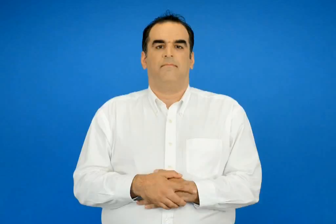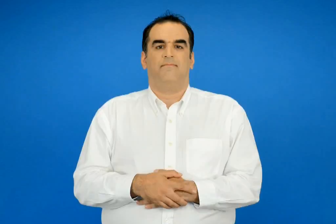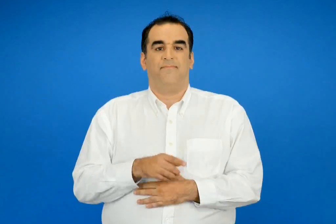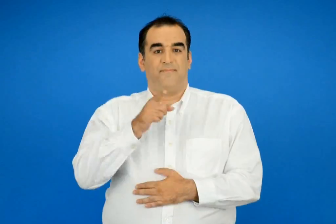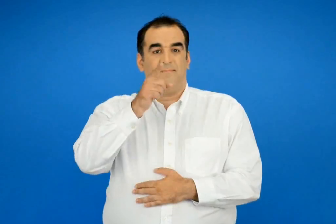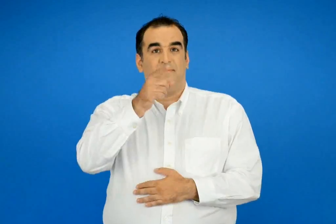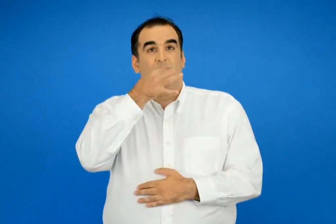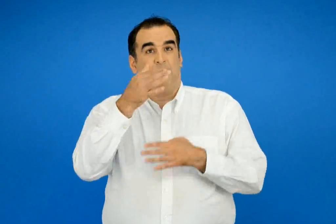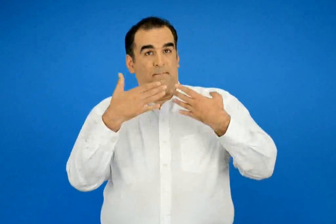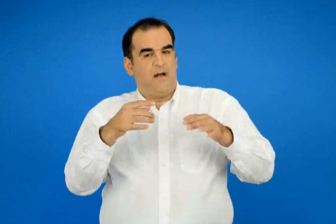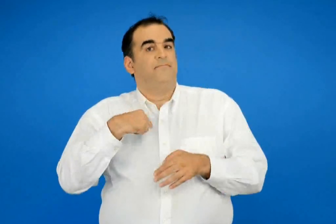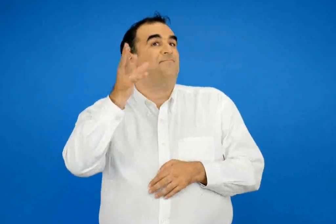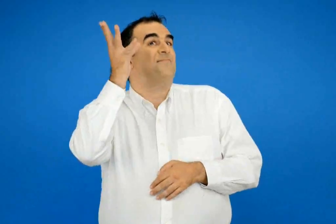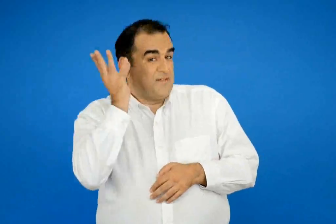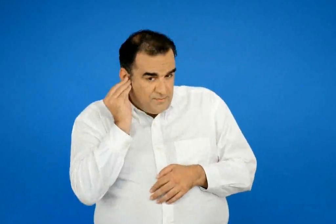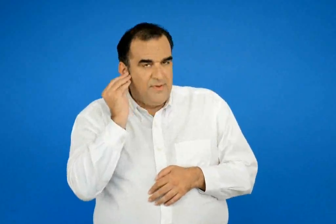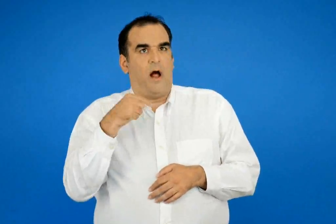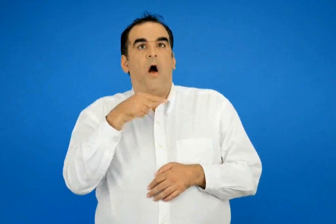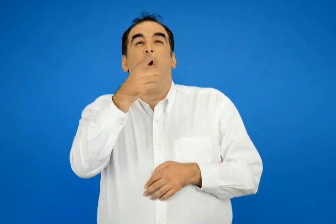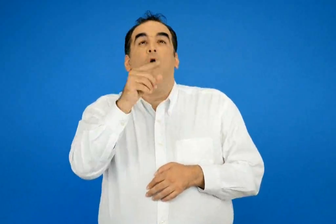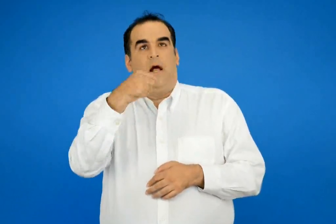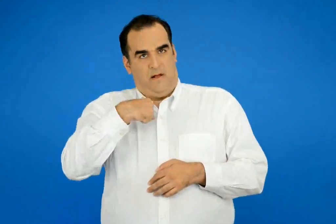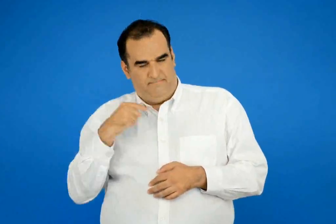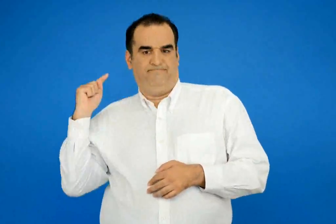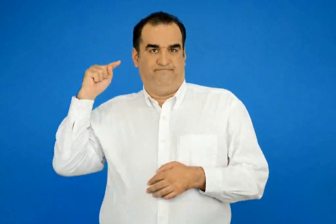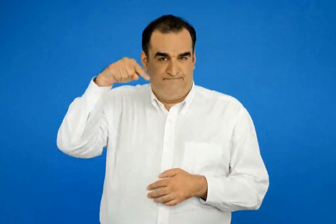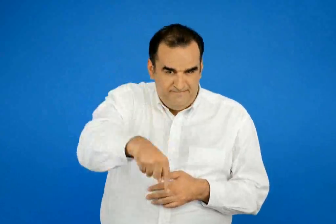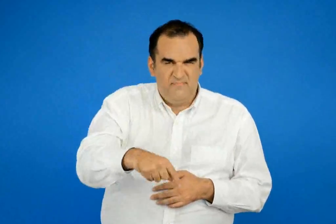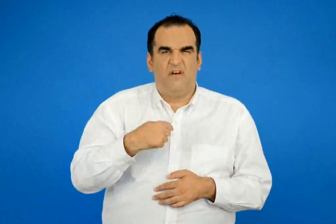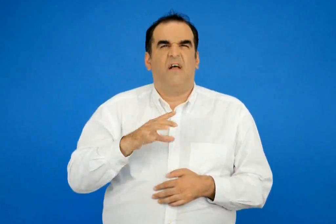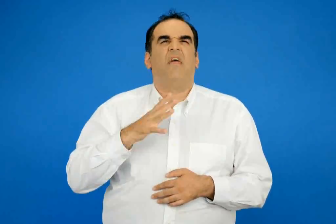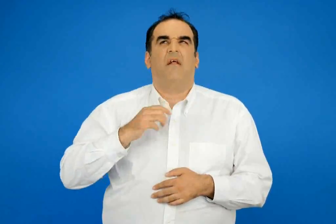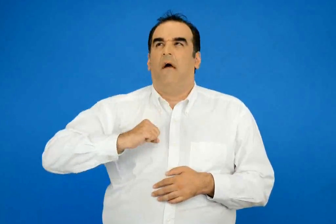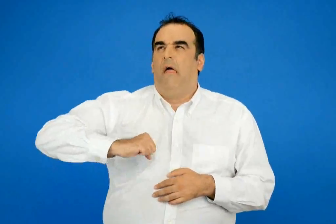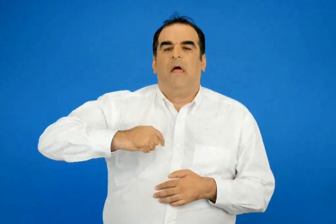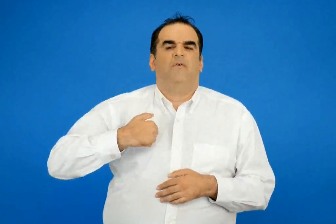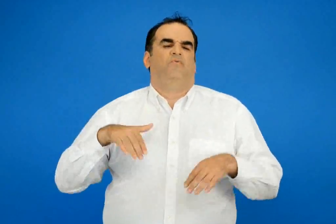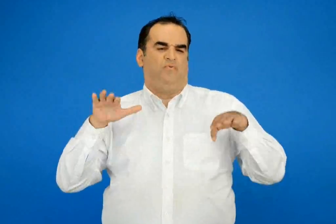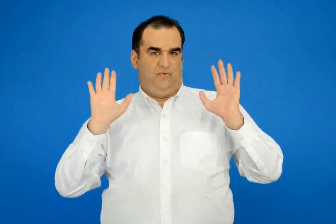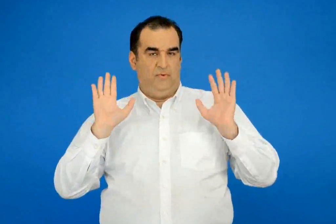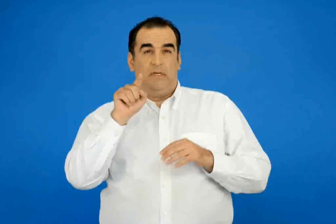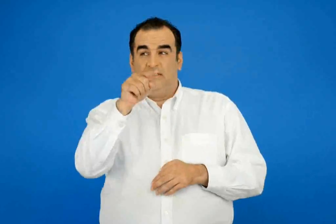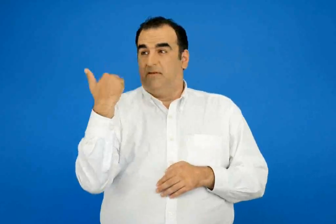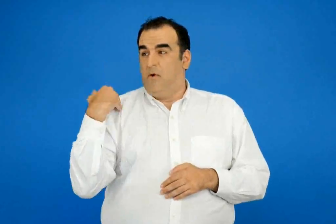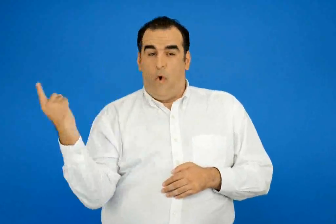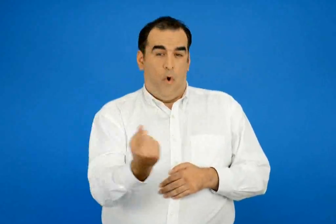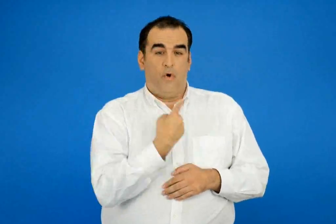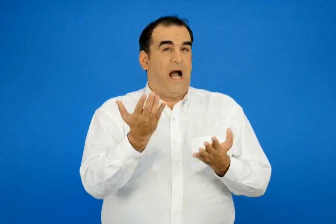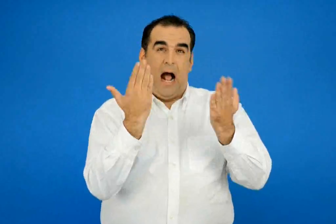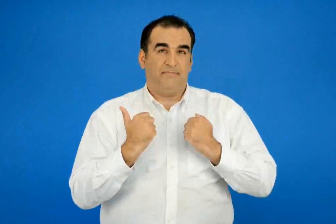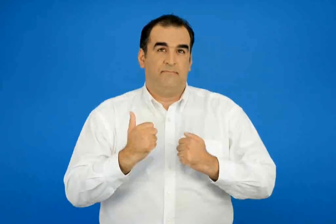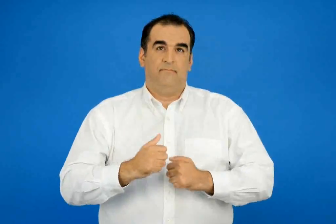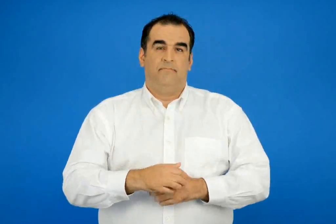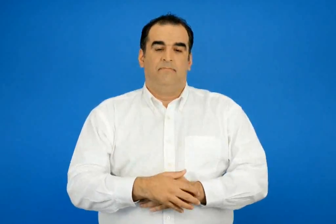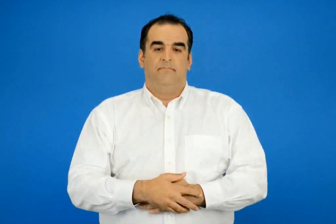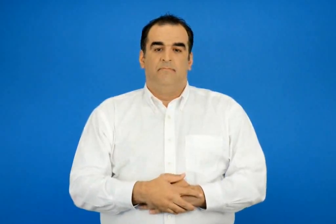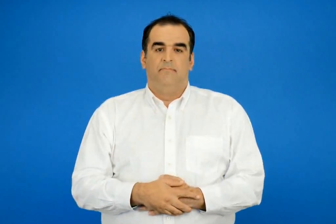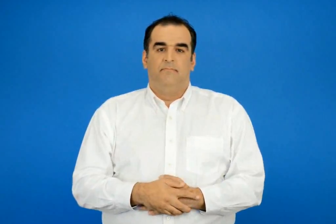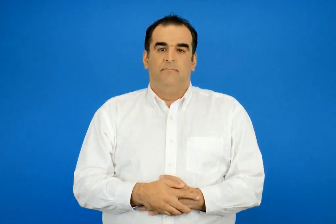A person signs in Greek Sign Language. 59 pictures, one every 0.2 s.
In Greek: τα άκουσα που το είπες για αυτό ήρθα δεν ήθελα να είμαι κιότης δε μας κάλεσες όλους ;
